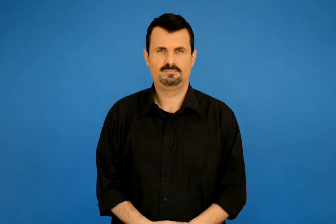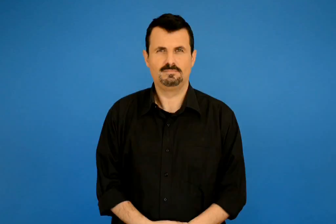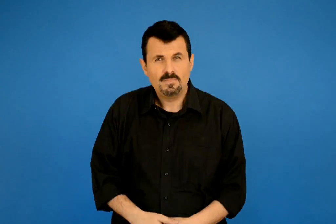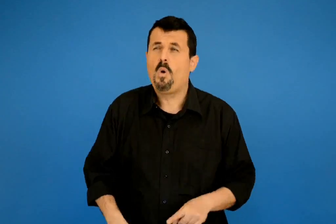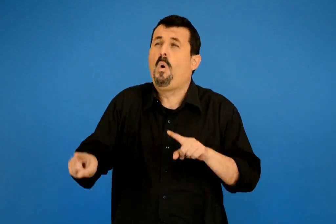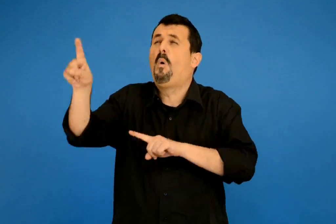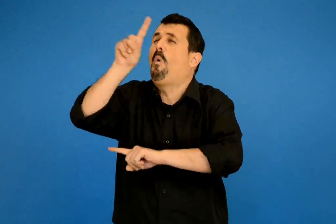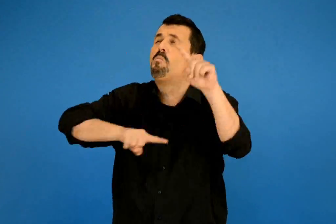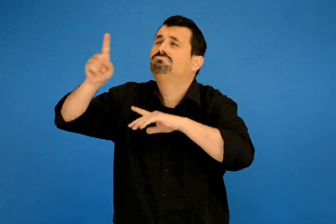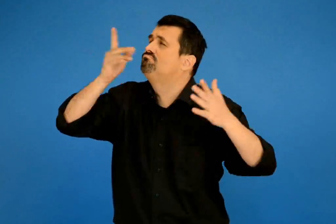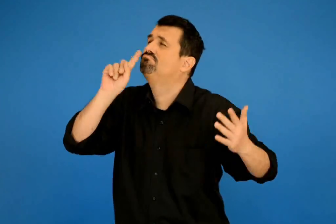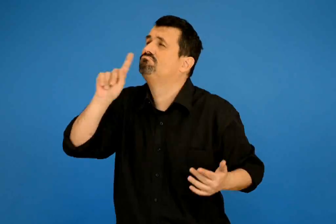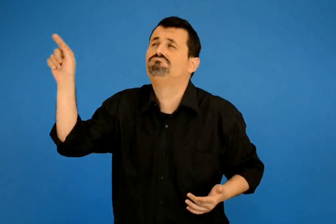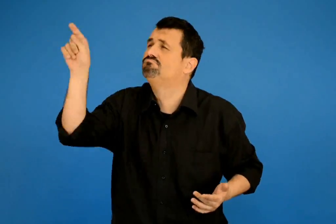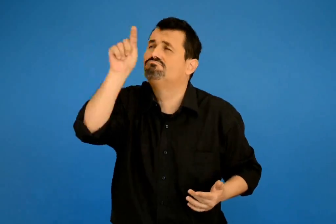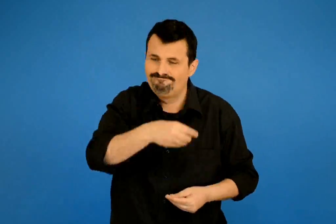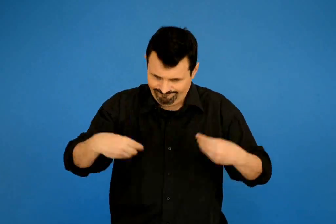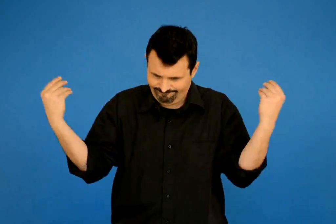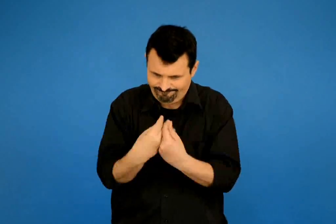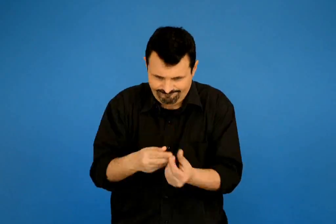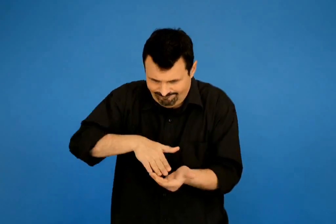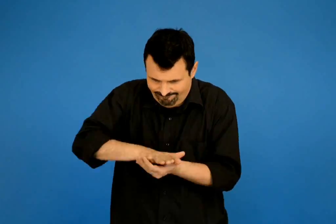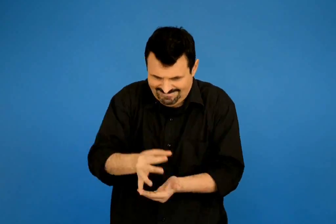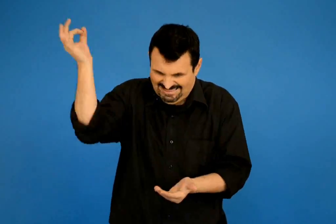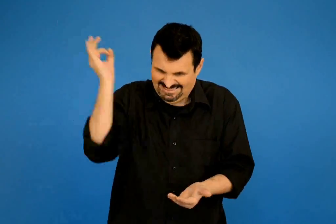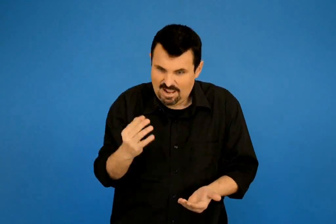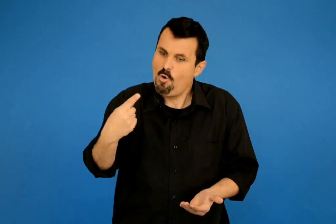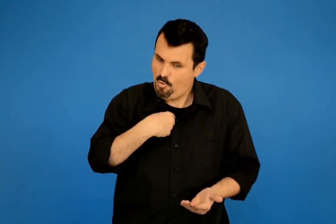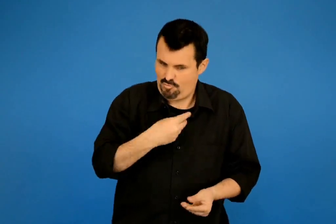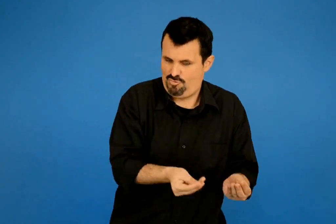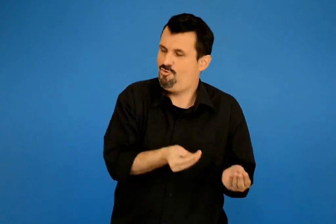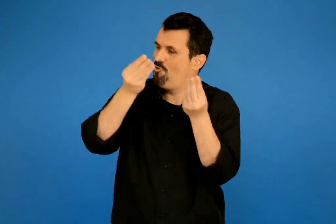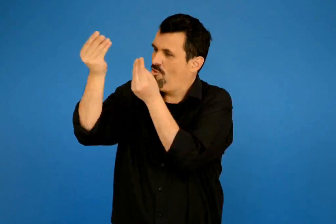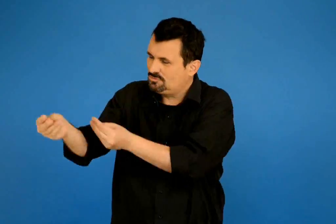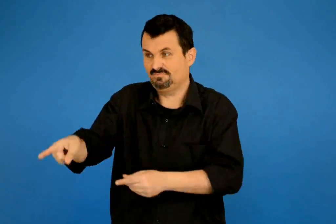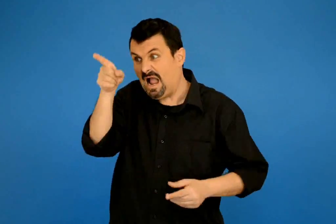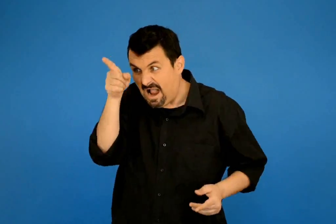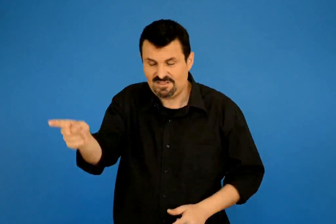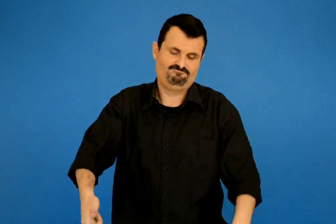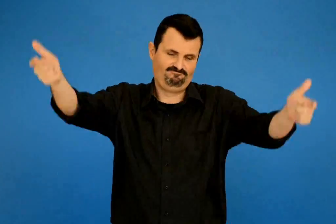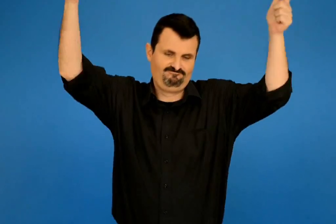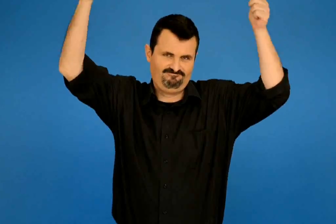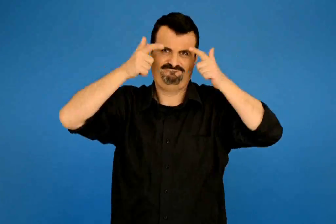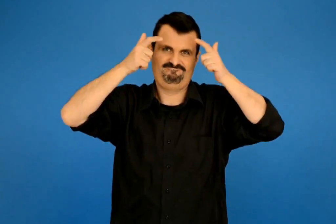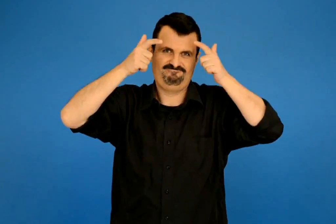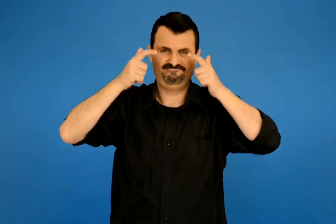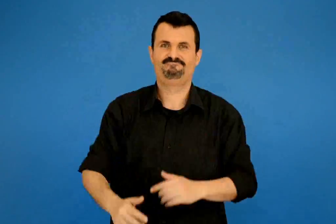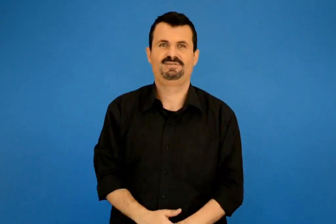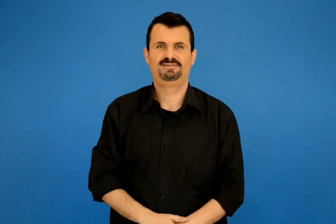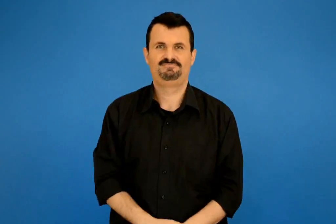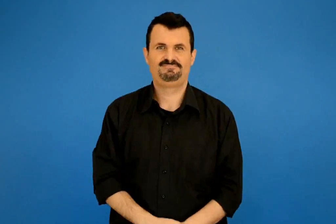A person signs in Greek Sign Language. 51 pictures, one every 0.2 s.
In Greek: οποίας είναι το παπούτσι θα της το δώσω και θα την πάρω γυναικά μου
